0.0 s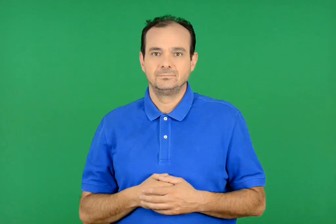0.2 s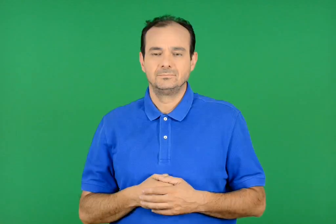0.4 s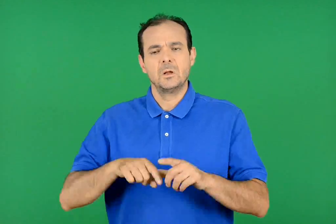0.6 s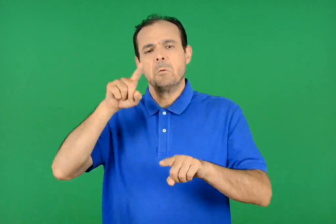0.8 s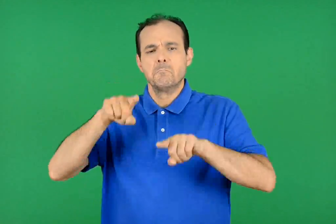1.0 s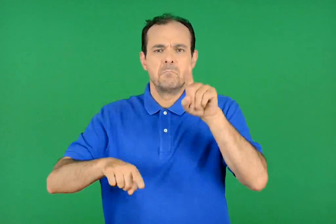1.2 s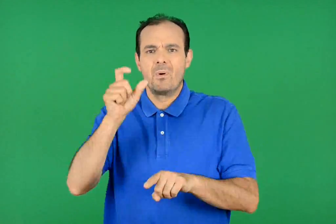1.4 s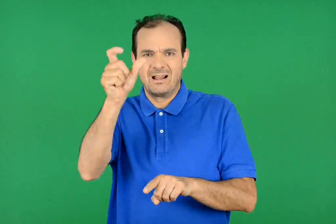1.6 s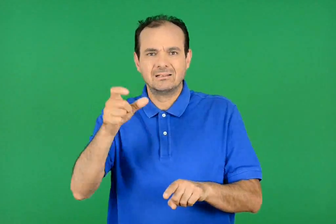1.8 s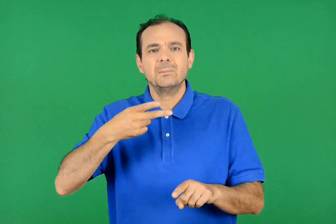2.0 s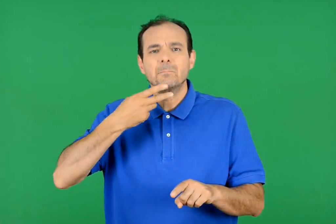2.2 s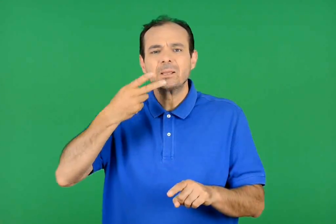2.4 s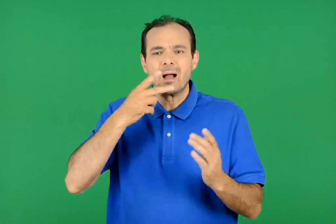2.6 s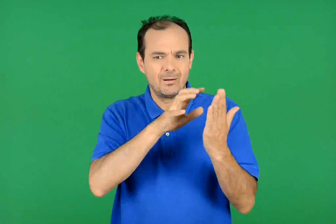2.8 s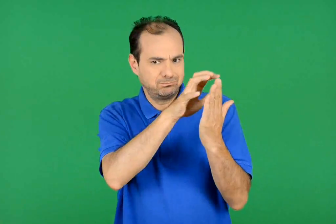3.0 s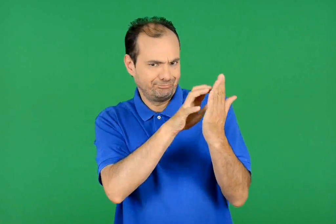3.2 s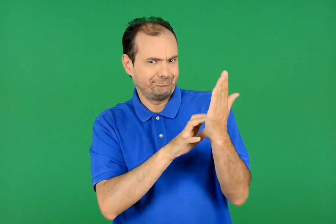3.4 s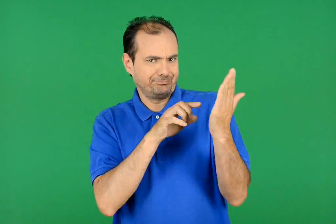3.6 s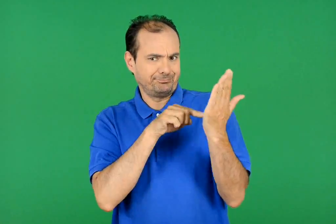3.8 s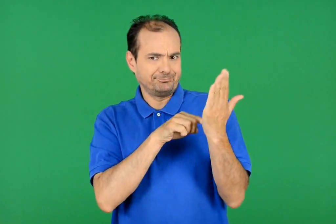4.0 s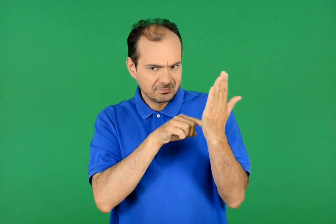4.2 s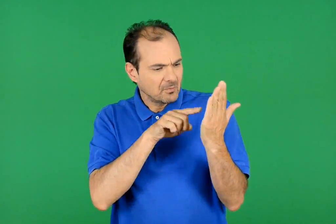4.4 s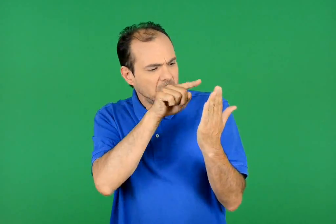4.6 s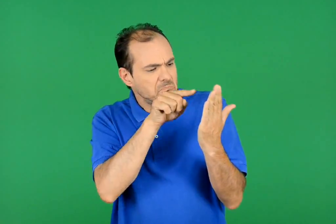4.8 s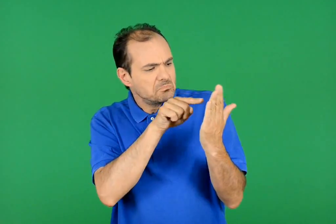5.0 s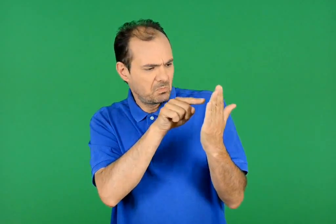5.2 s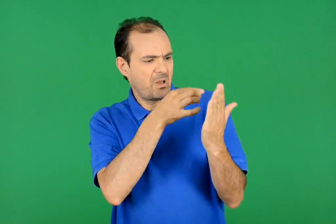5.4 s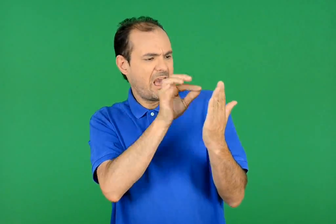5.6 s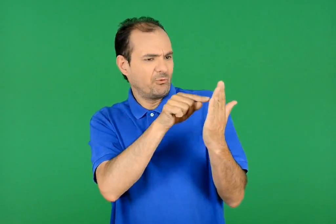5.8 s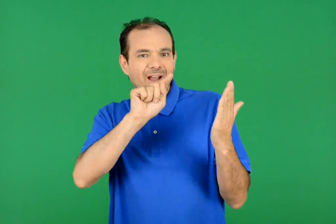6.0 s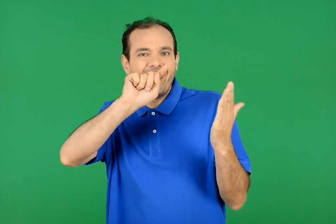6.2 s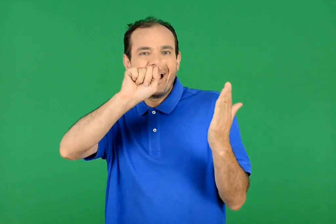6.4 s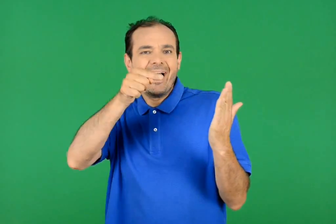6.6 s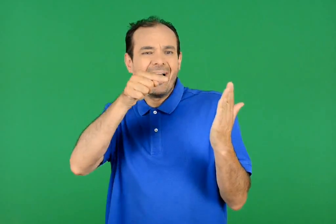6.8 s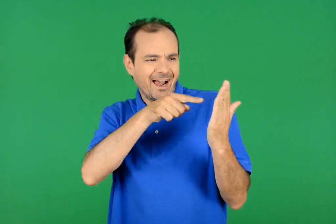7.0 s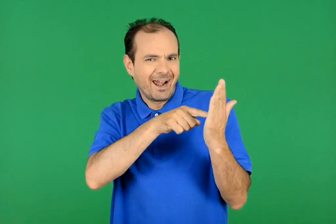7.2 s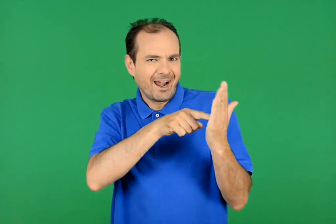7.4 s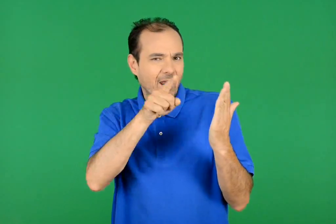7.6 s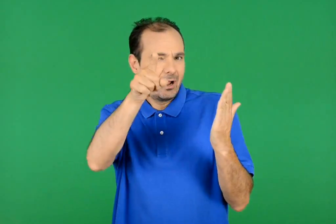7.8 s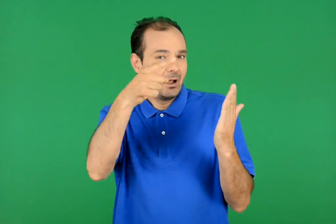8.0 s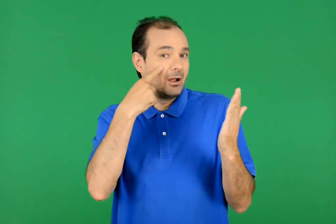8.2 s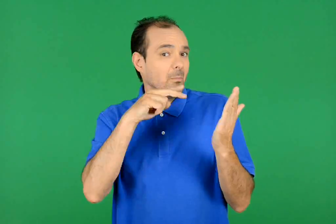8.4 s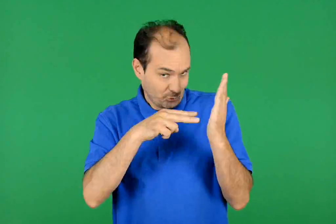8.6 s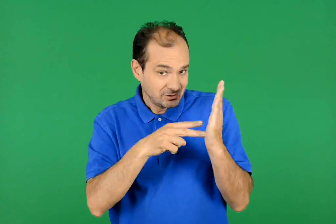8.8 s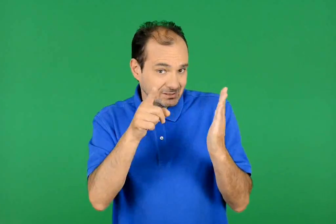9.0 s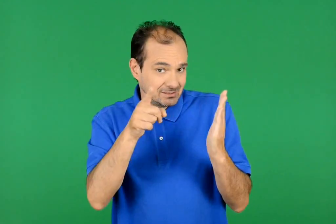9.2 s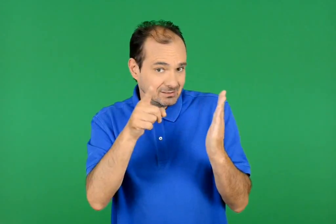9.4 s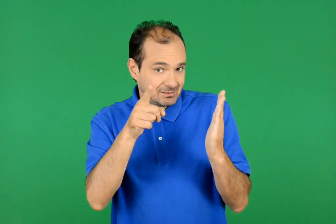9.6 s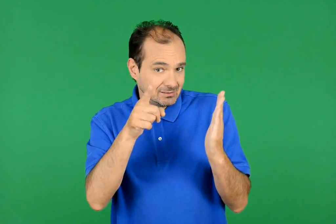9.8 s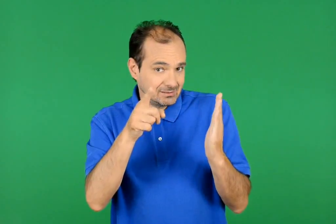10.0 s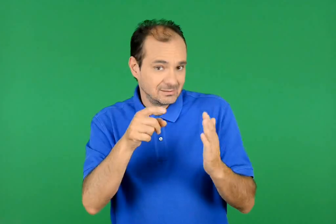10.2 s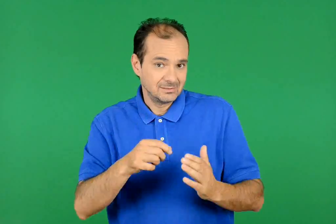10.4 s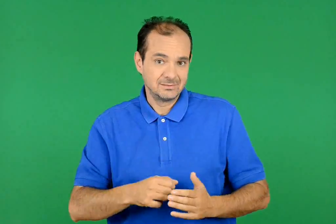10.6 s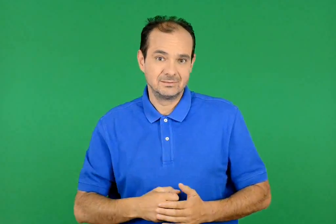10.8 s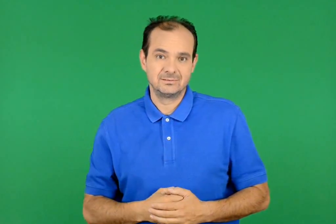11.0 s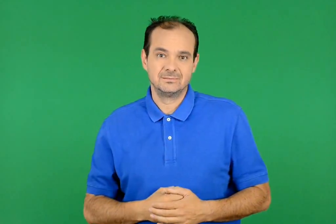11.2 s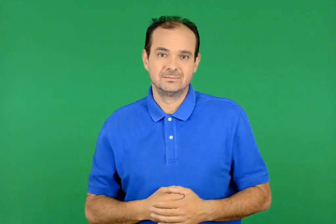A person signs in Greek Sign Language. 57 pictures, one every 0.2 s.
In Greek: πρόσεξες ότι κάποιες λέξεις του ποιήματος έχουν χάσει κάποιο γράμμα και στη θέση του υπάρχει το σημαδάκι ’ ;
